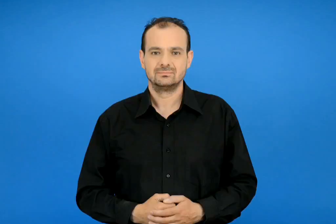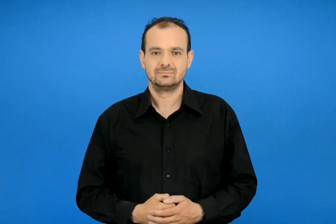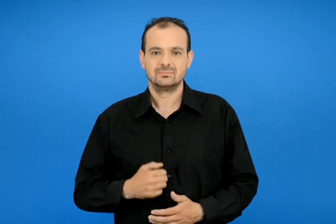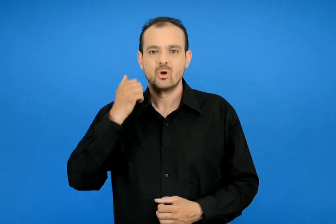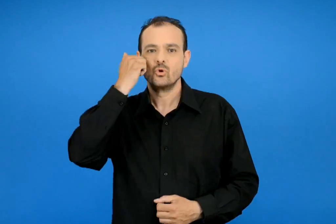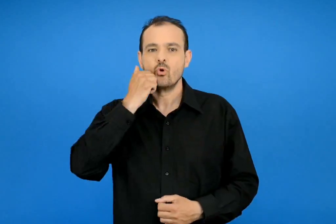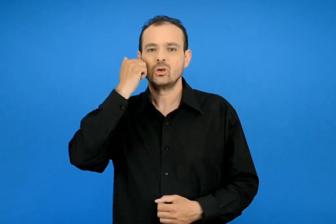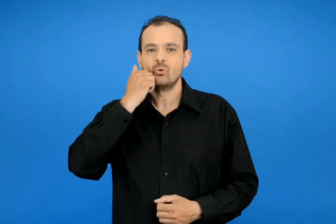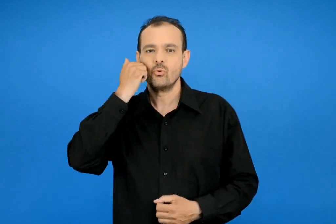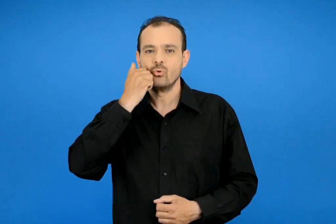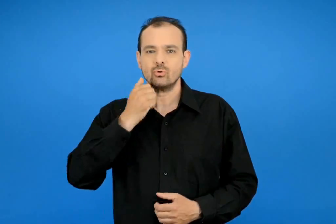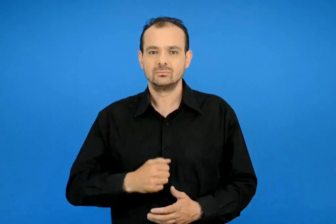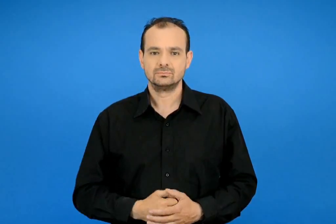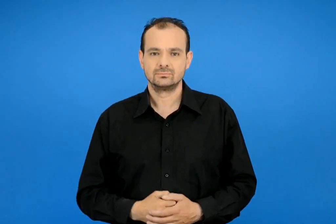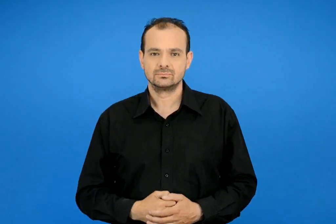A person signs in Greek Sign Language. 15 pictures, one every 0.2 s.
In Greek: κόκκινο
